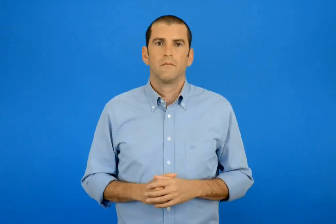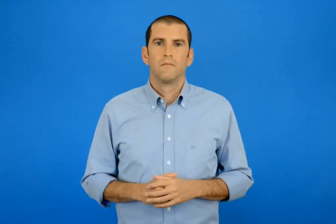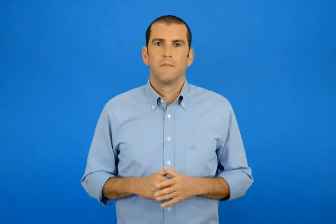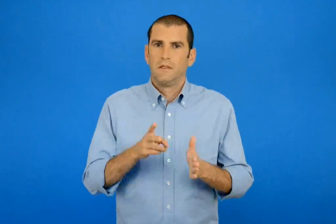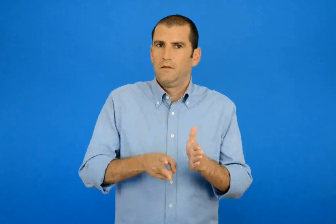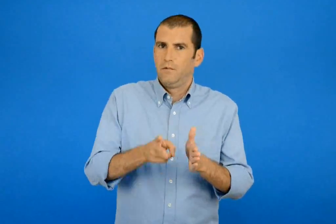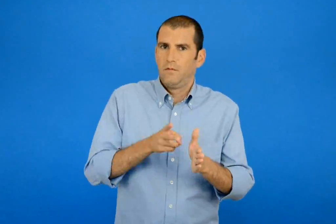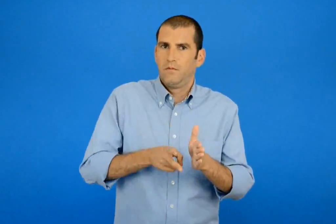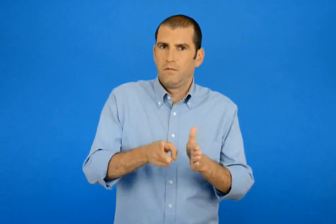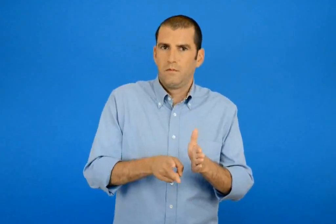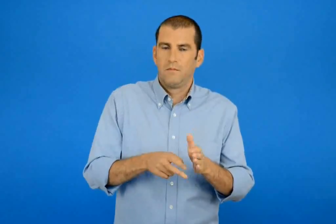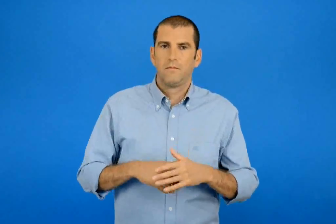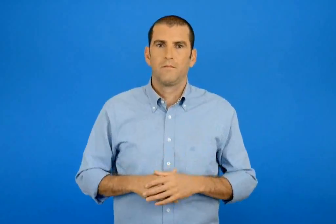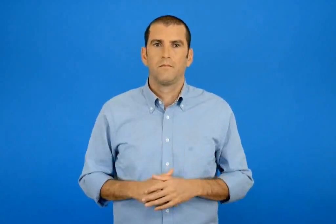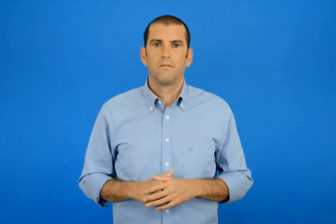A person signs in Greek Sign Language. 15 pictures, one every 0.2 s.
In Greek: ο σιδηρόδρομος
